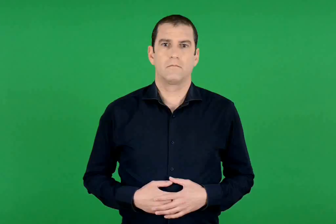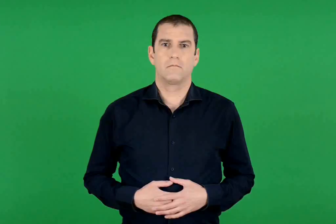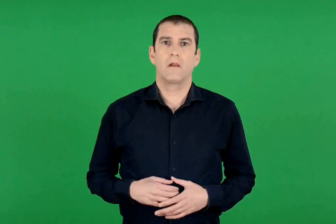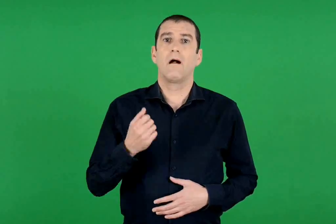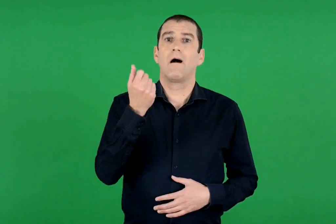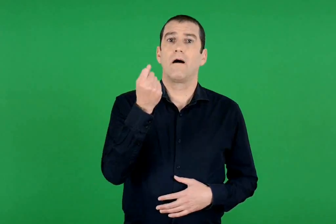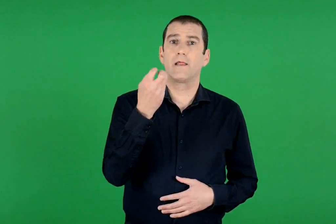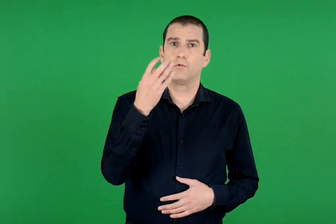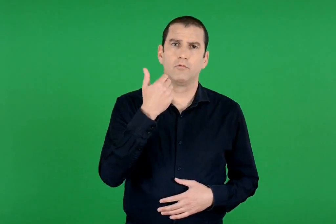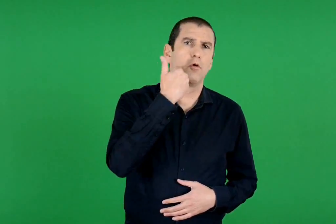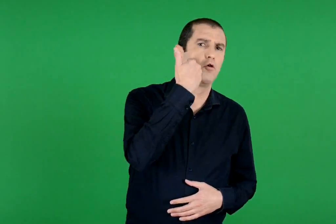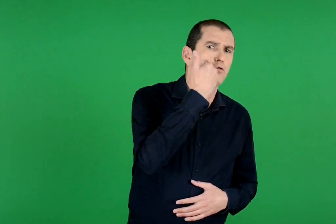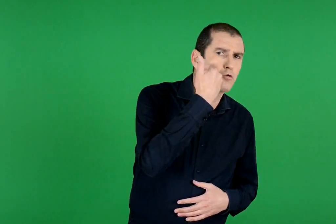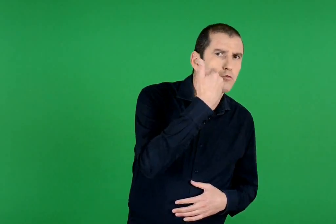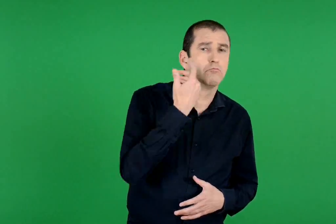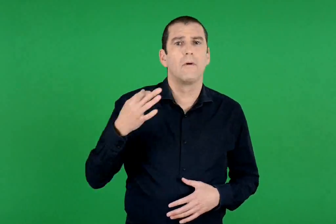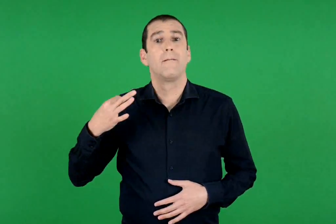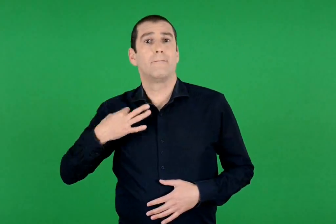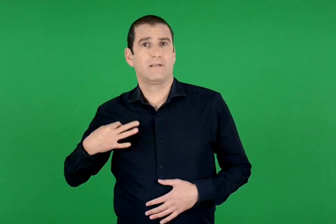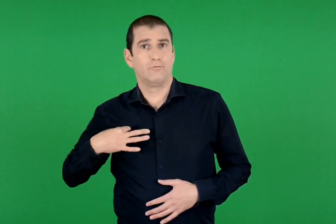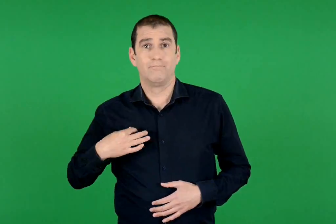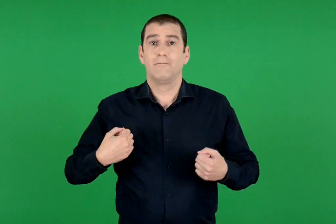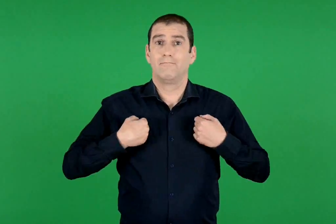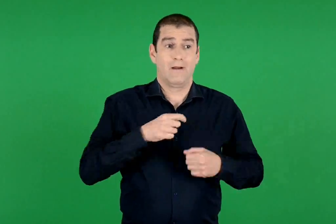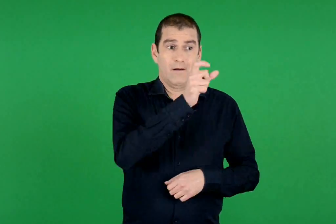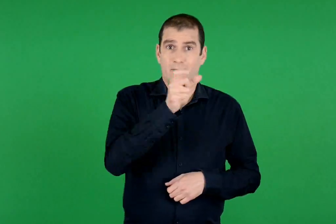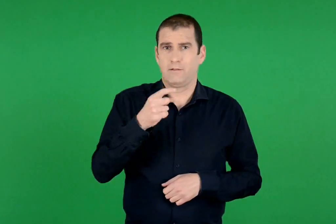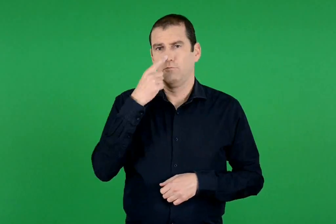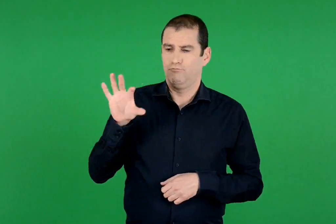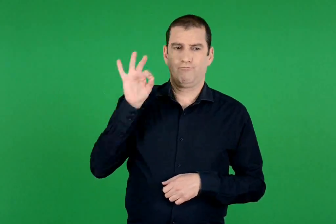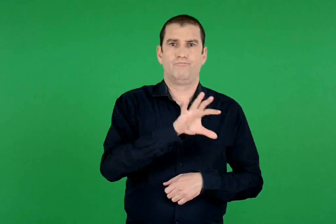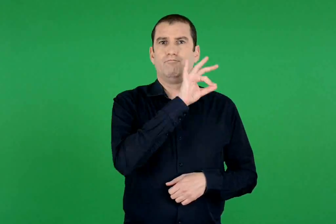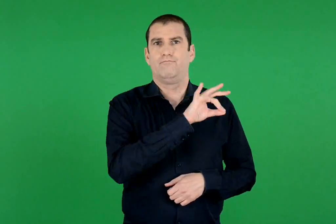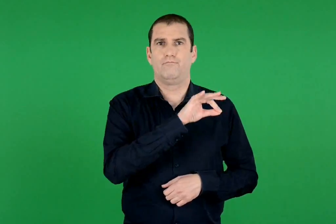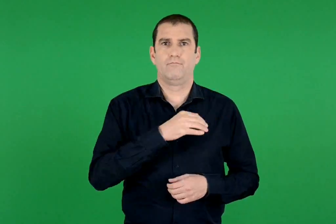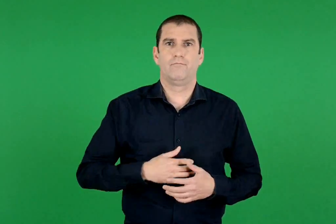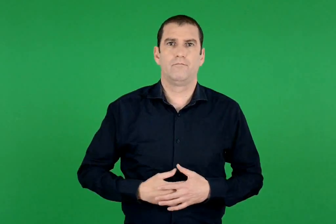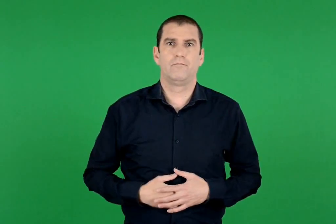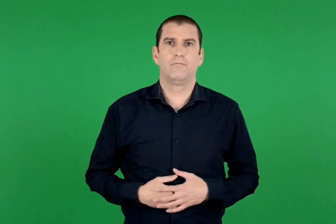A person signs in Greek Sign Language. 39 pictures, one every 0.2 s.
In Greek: κάθε παίχτης διαλέγει τους κόκκινους ή τους πράσινους αριθμούς
